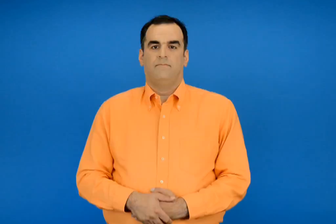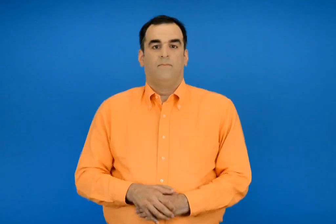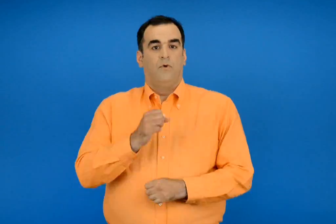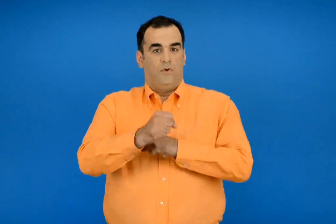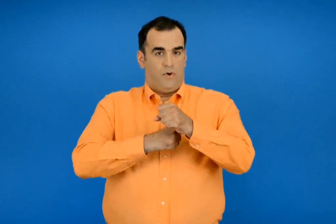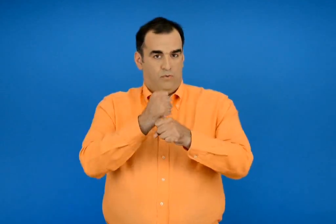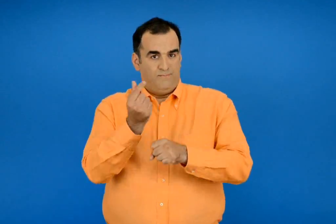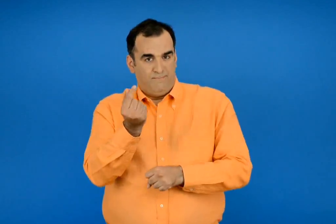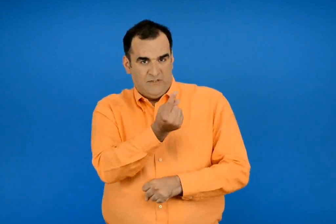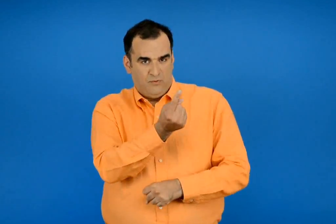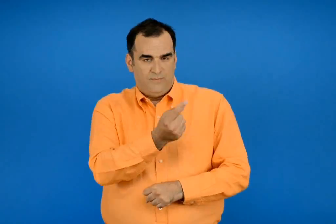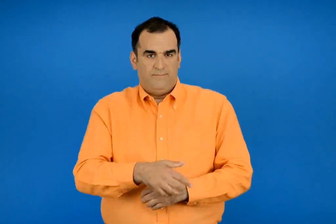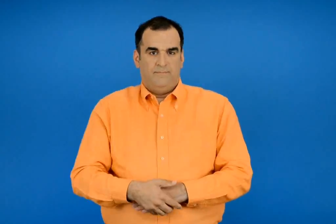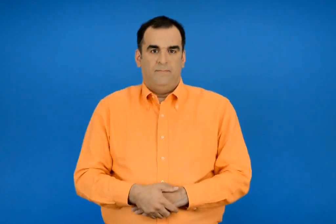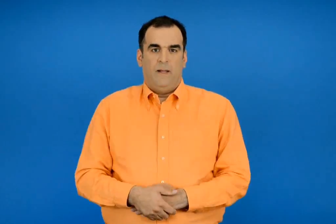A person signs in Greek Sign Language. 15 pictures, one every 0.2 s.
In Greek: μίσος χρόνος ;
